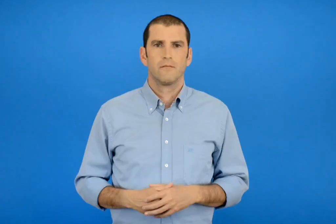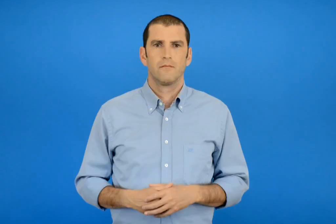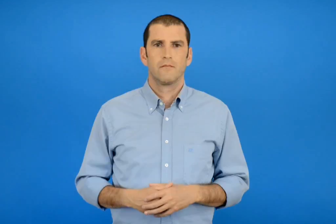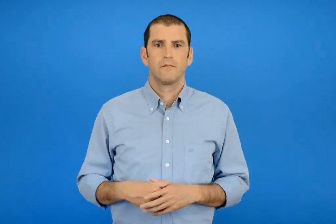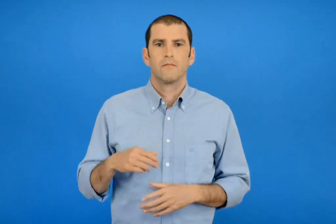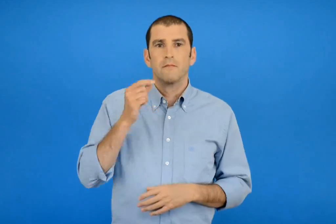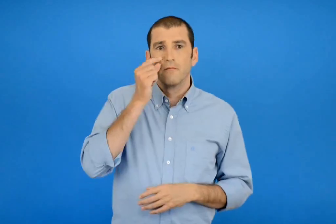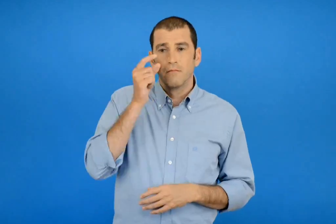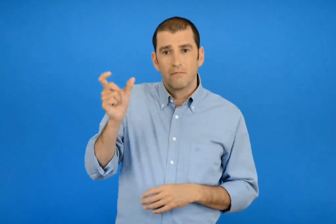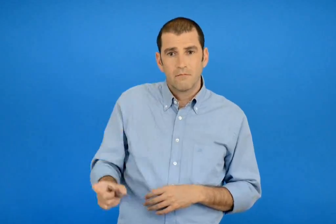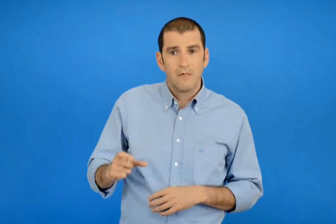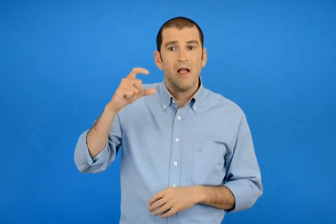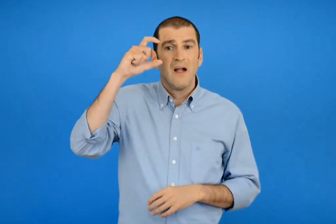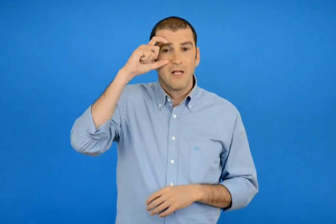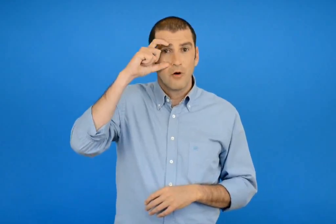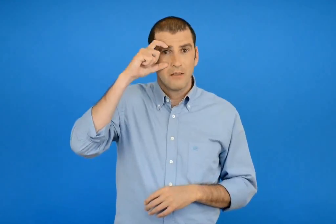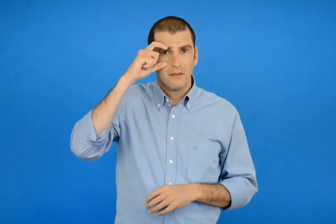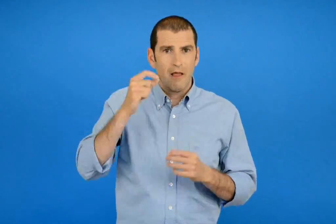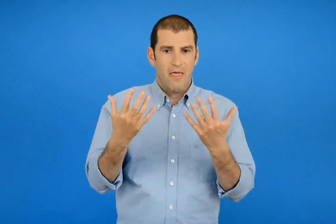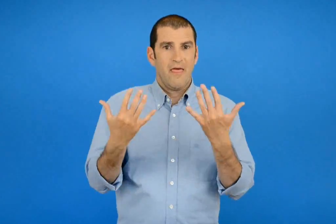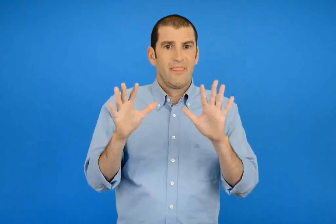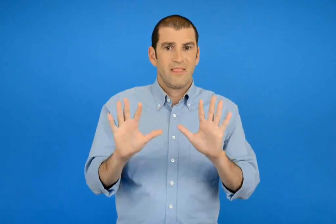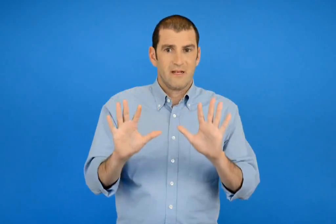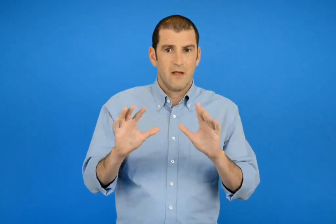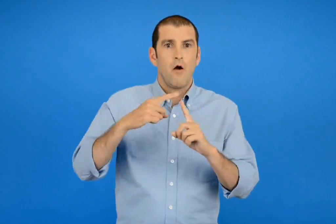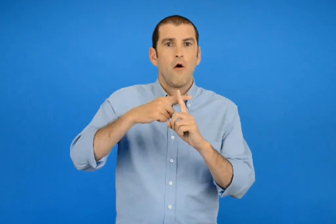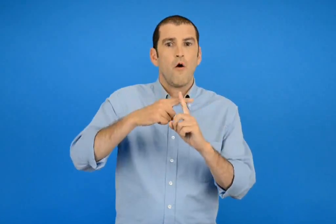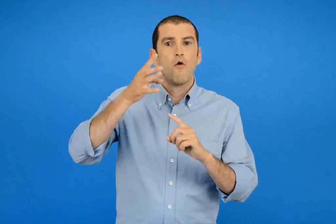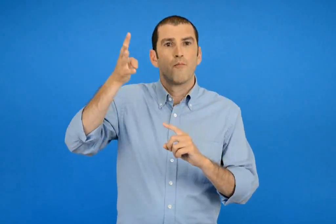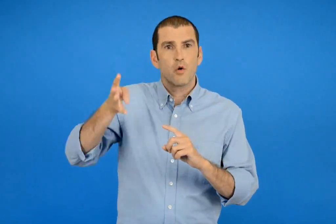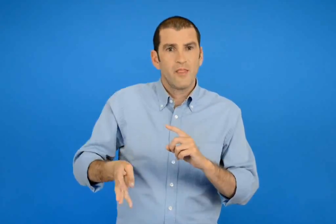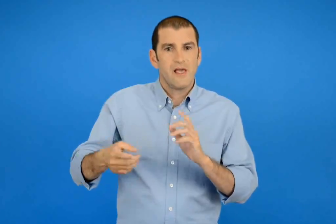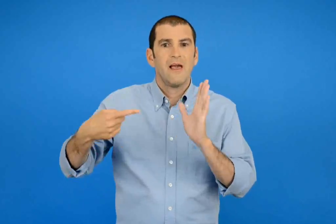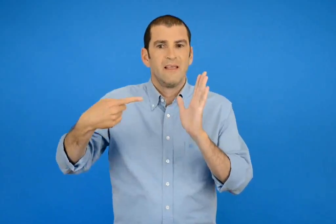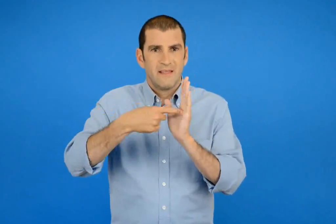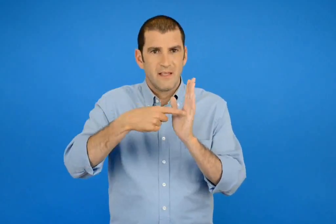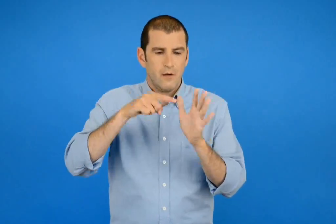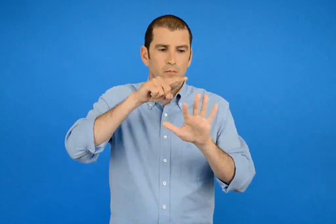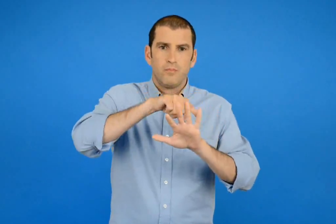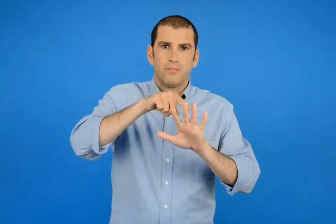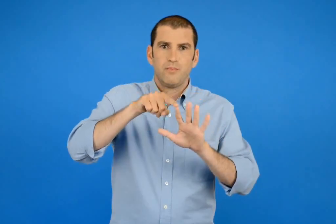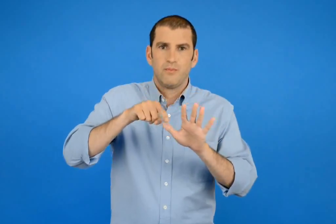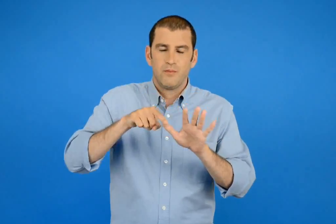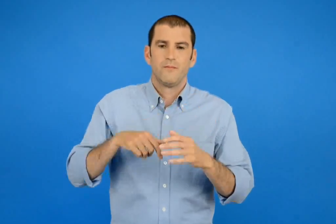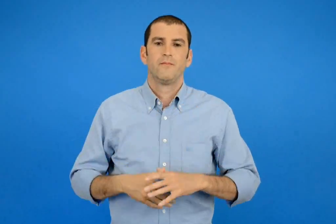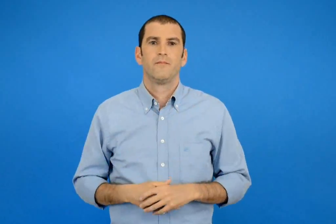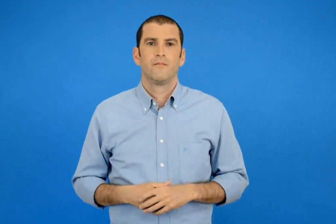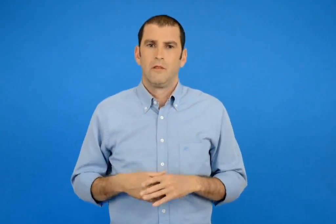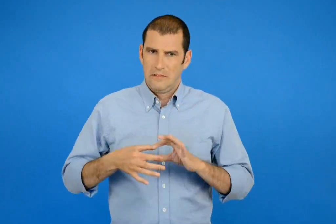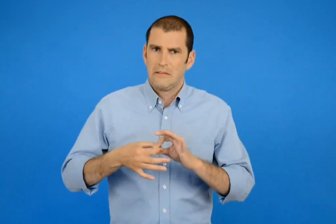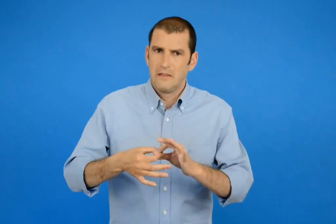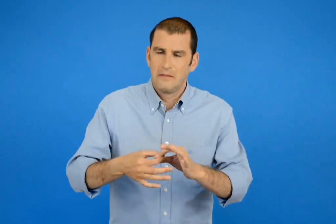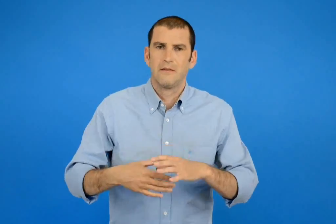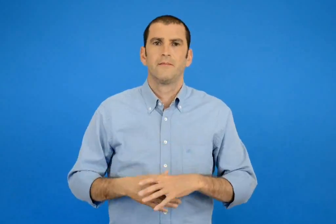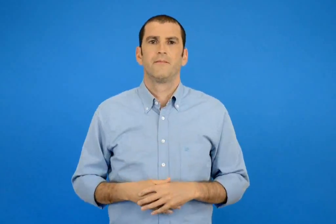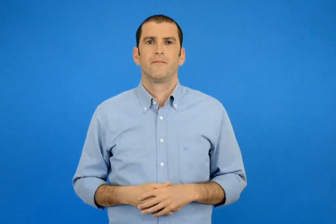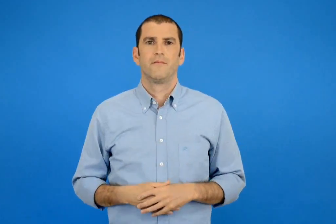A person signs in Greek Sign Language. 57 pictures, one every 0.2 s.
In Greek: ο νικόλας μετράει στα δάχτυλα του την προπαίδεια του χίλια συνεχίζω
